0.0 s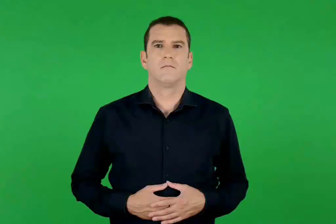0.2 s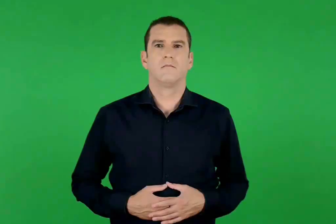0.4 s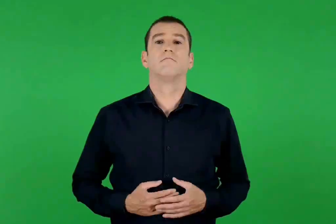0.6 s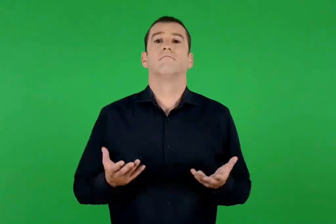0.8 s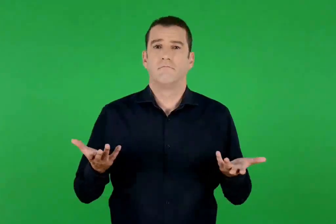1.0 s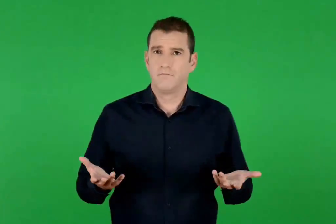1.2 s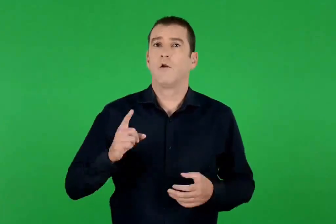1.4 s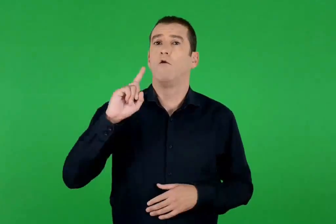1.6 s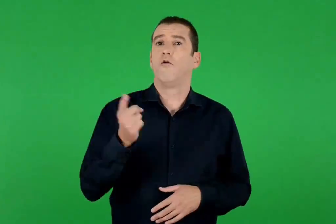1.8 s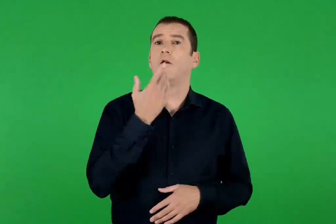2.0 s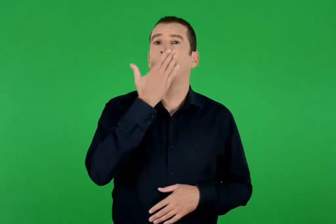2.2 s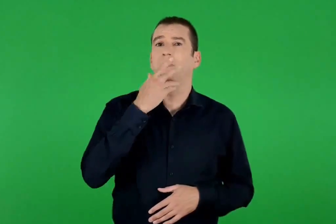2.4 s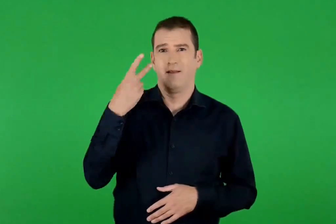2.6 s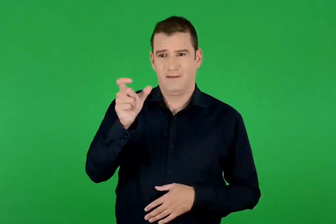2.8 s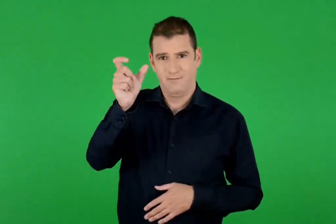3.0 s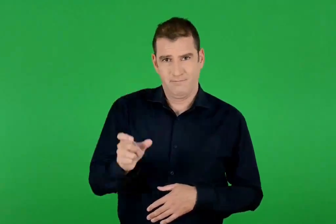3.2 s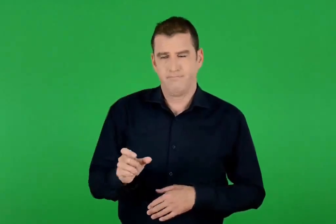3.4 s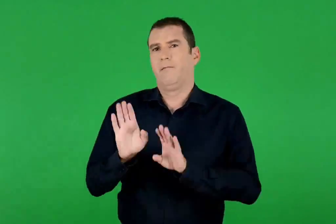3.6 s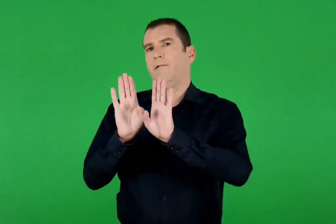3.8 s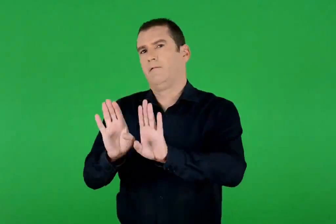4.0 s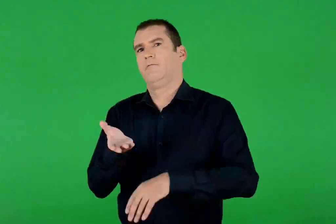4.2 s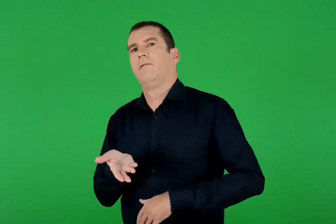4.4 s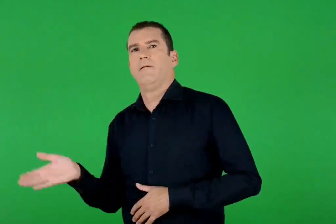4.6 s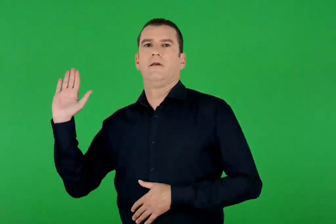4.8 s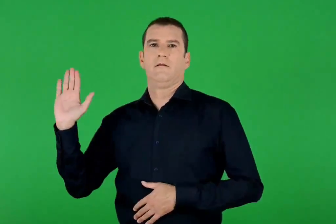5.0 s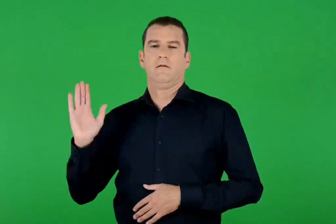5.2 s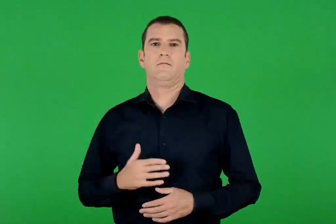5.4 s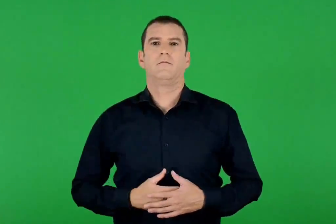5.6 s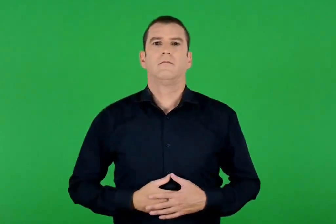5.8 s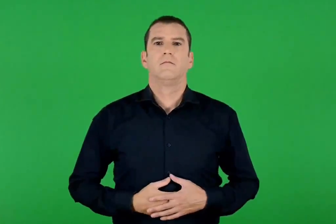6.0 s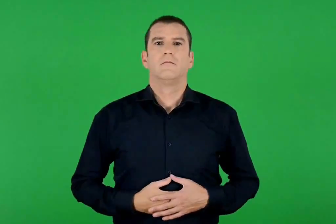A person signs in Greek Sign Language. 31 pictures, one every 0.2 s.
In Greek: όλοι τότε οι μαθητές του τον εγκατέλειψαν κι έφυγαν
